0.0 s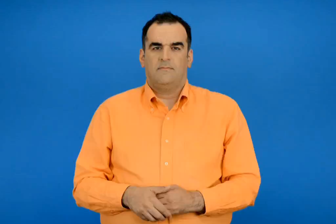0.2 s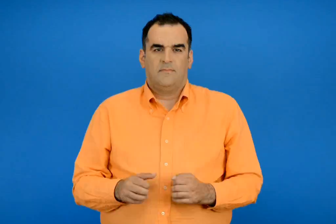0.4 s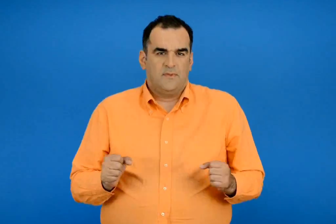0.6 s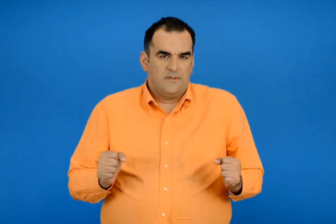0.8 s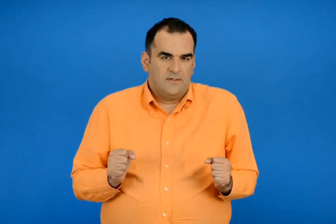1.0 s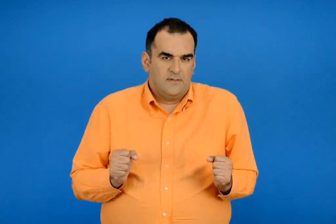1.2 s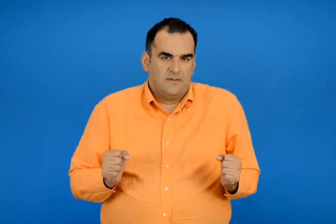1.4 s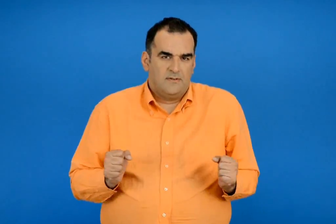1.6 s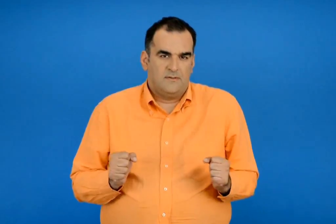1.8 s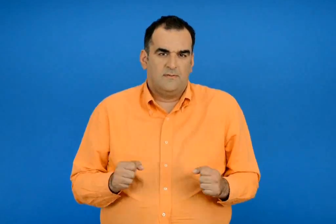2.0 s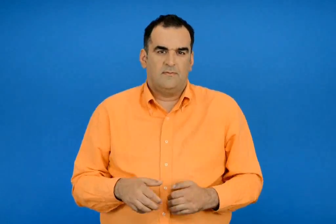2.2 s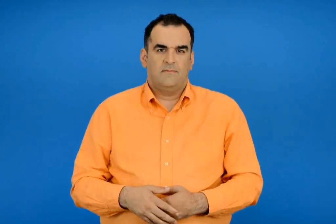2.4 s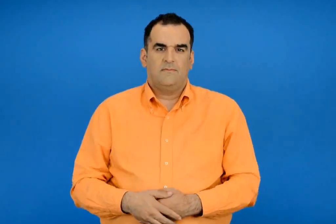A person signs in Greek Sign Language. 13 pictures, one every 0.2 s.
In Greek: κρύος
